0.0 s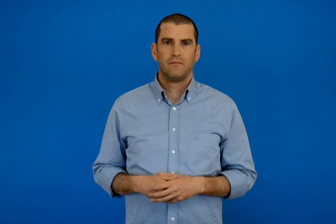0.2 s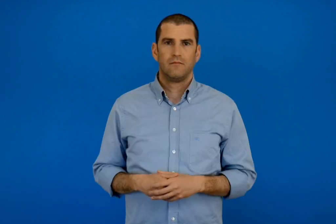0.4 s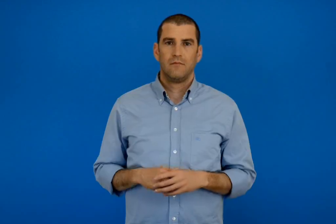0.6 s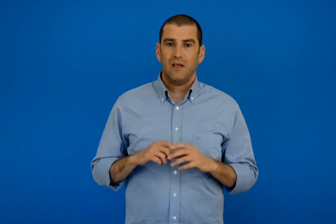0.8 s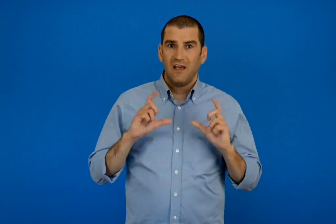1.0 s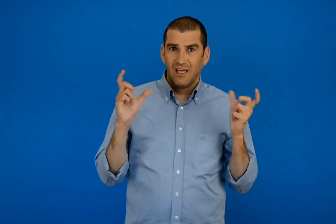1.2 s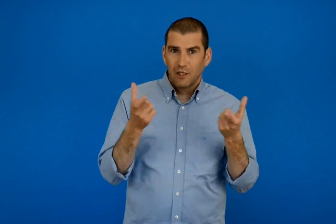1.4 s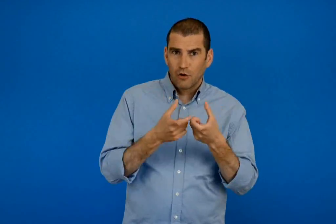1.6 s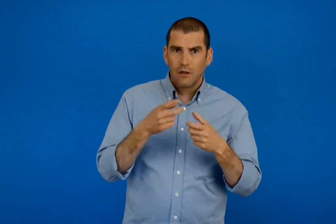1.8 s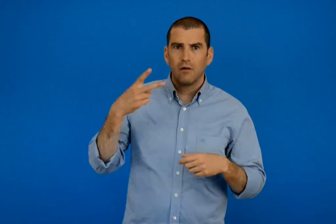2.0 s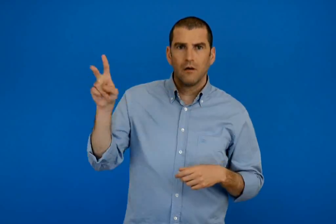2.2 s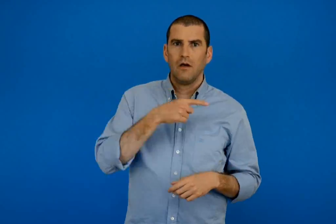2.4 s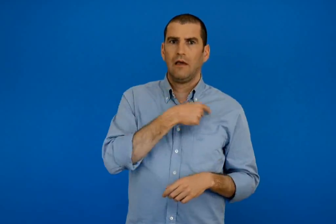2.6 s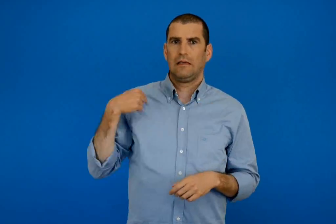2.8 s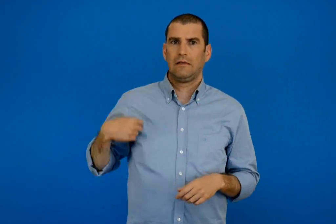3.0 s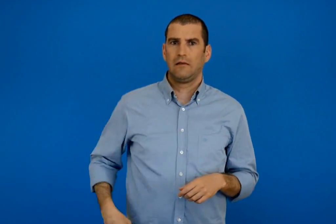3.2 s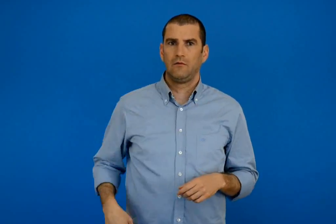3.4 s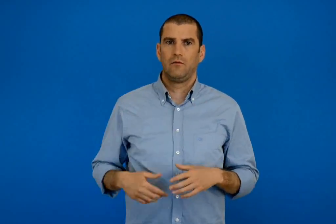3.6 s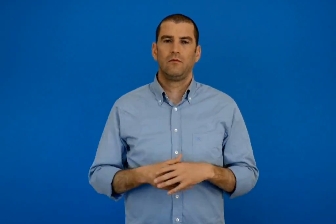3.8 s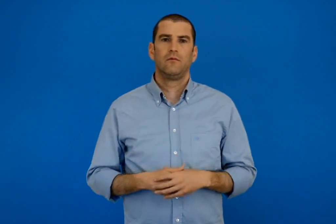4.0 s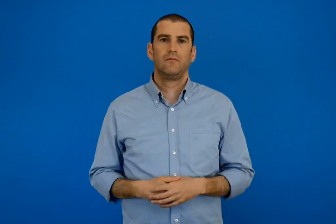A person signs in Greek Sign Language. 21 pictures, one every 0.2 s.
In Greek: οικογένεια κινέζων
